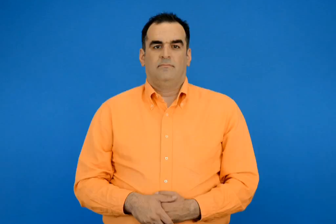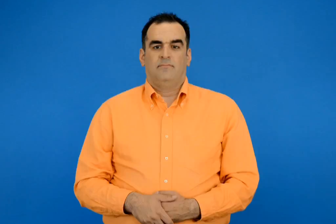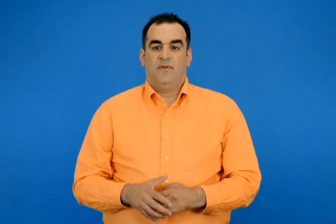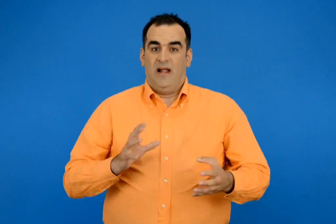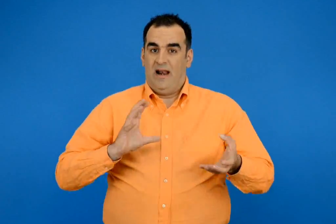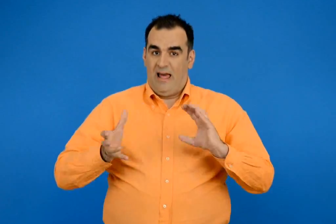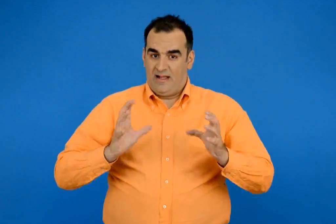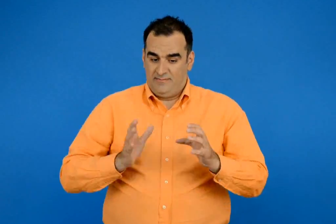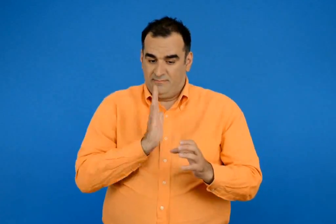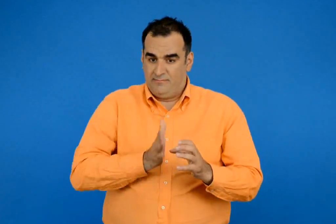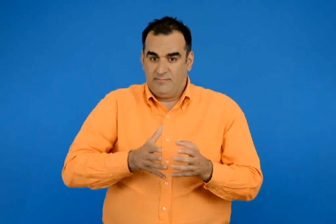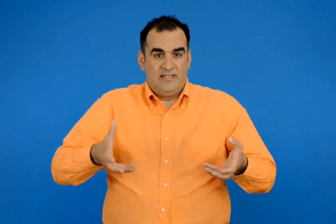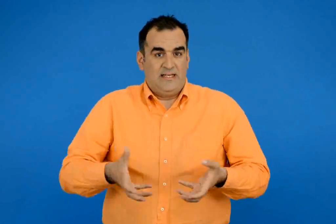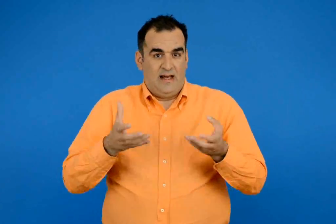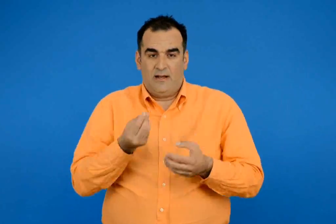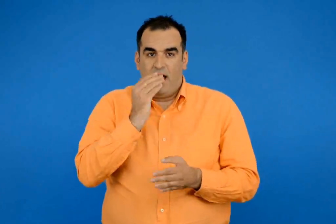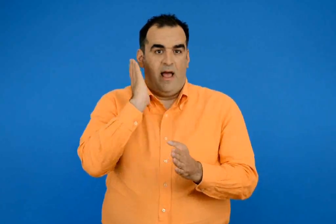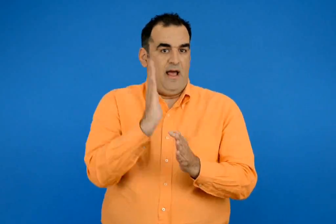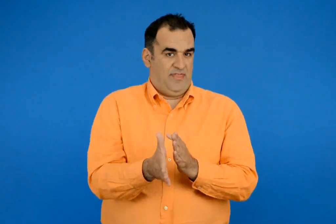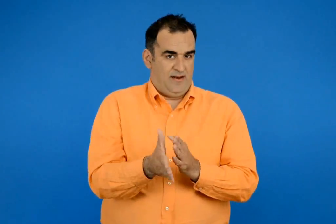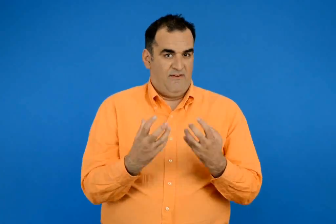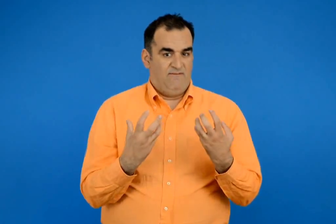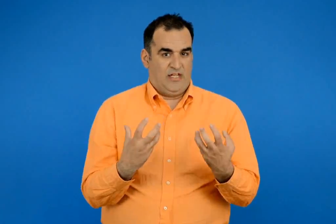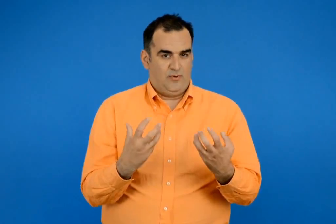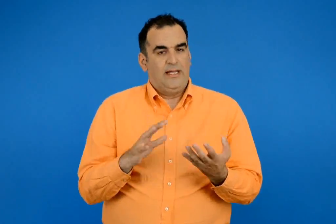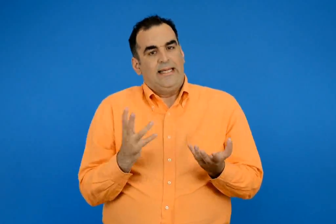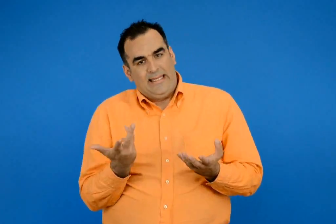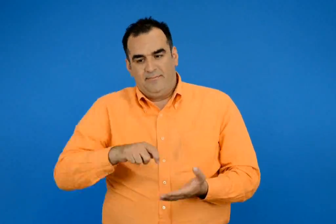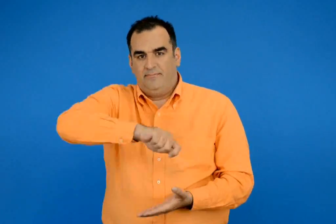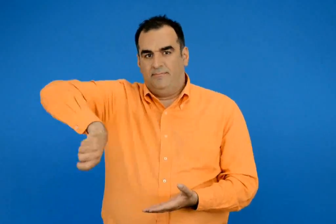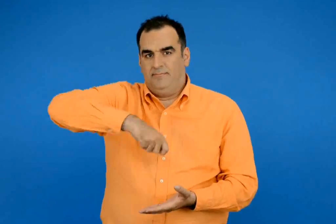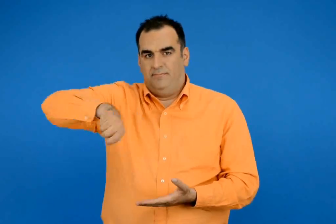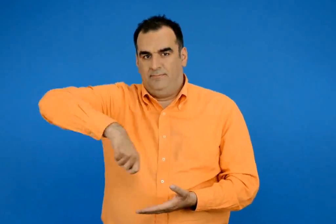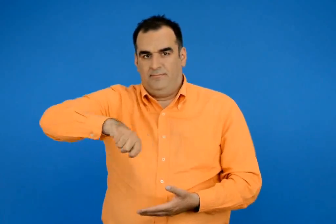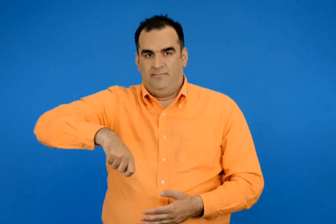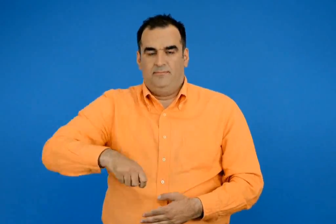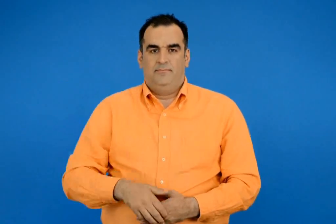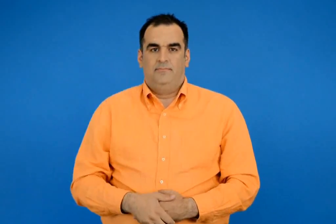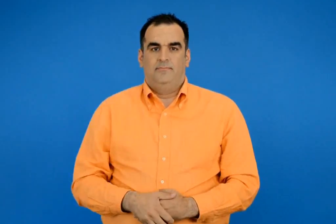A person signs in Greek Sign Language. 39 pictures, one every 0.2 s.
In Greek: τα λαχανικά τα τρώμε ωμά σε σαλάτες η μαγειρεμένα
